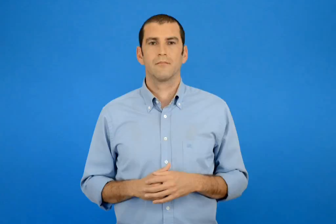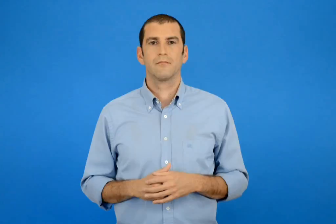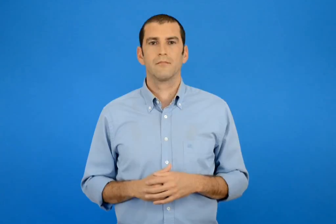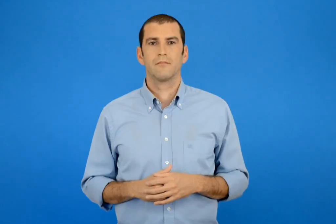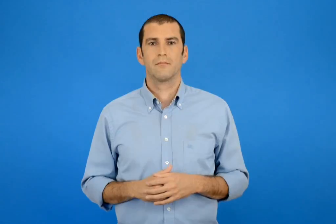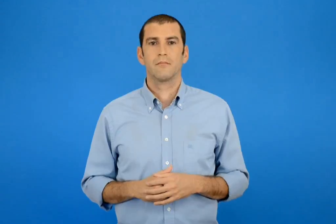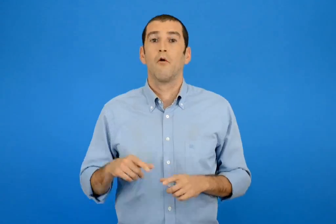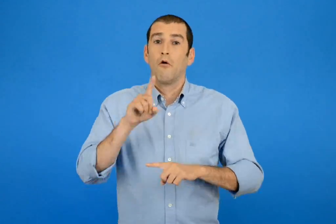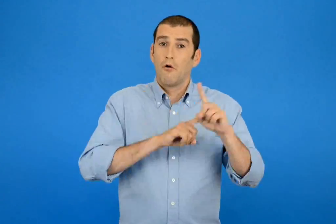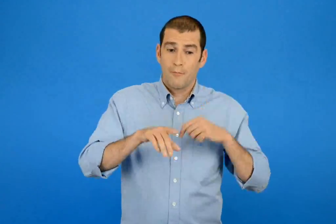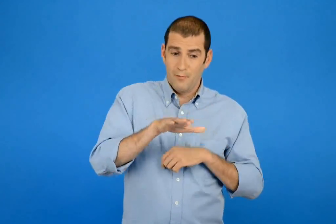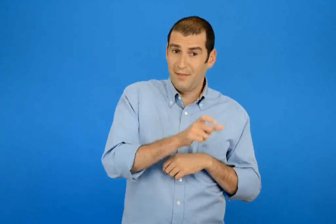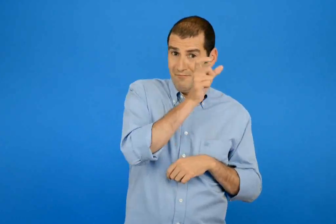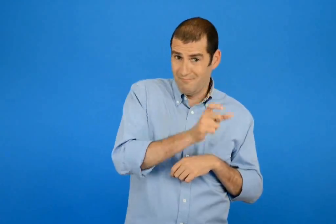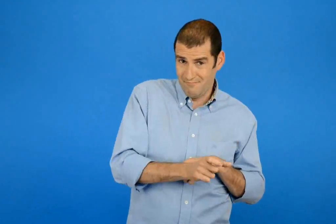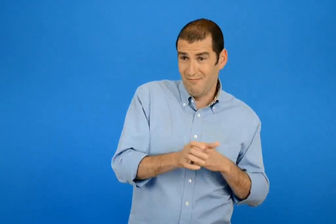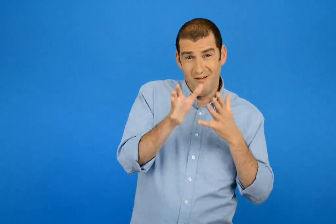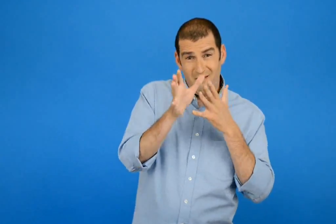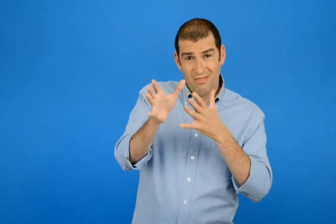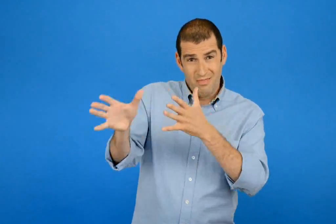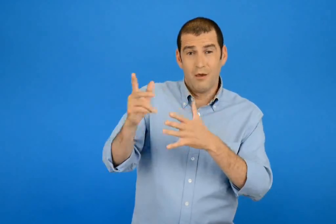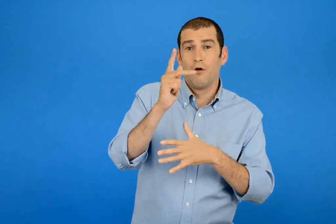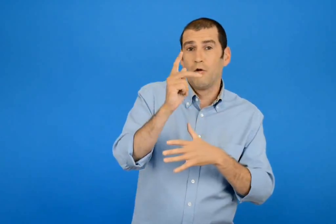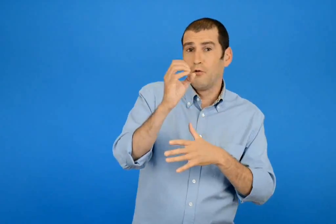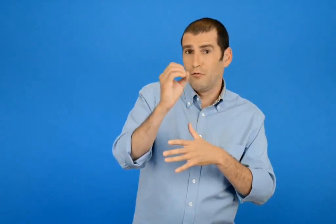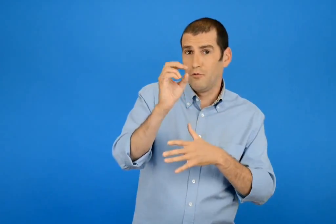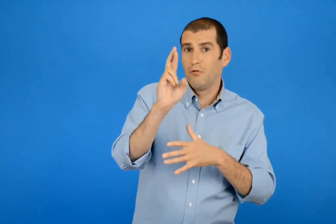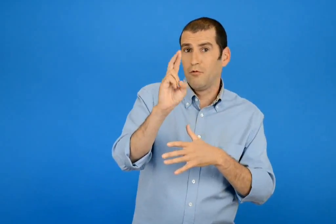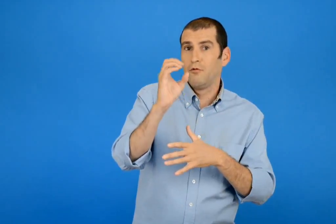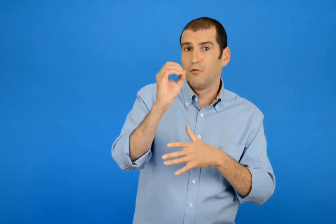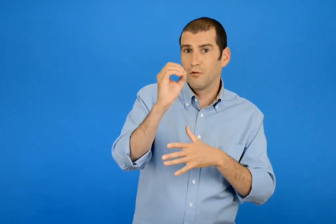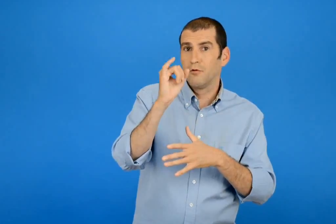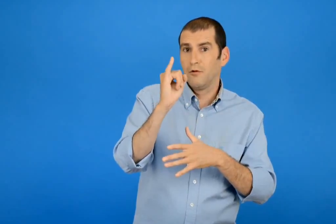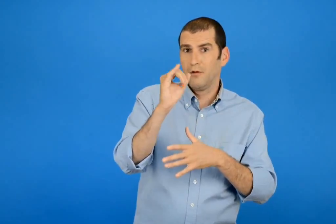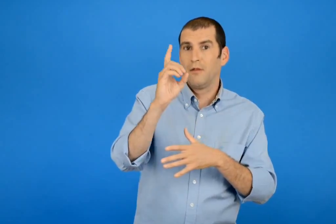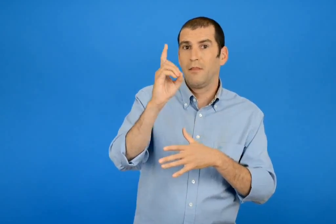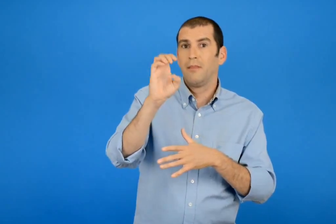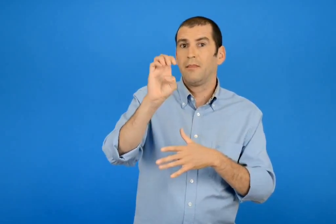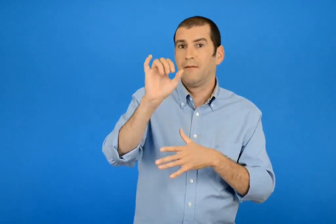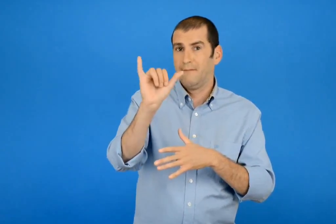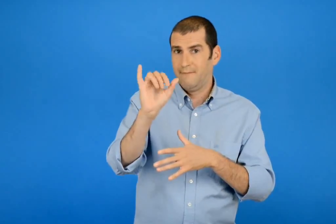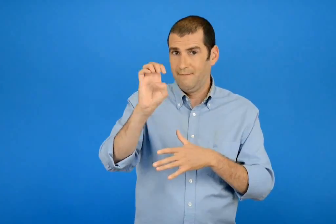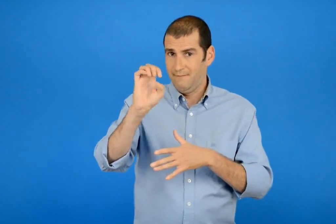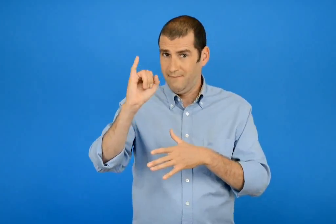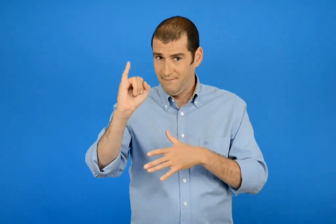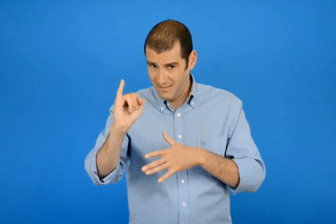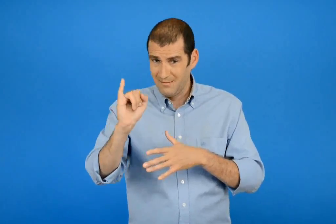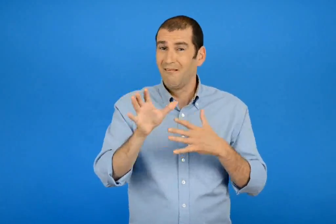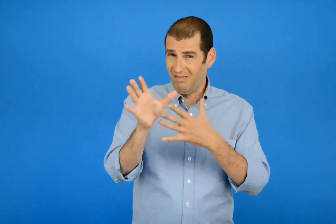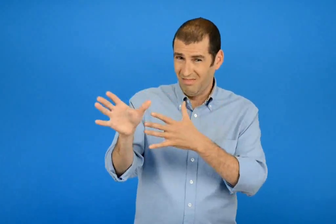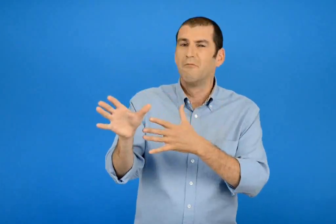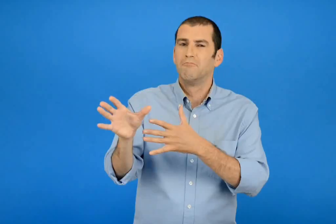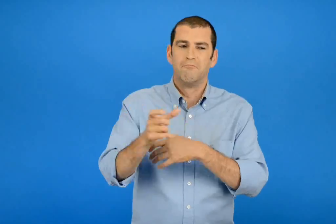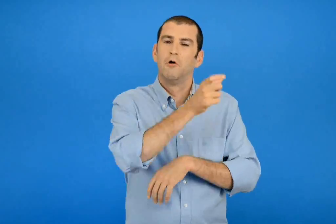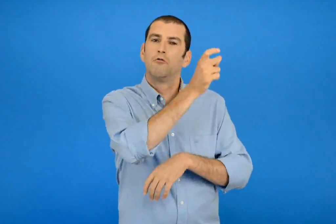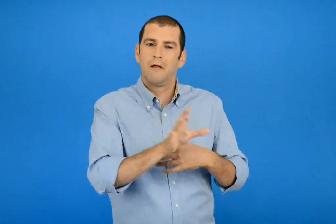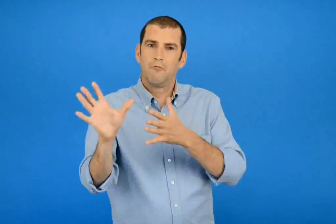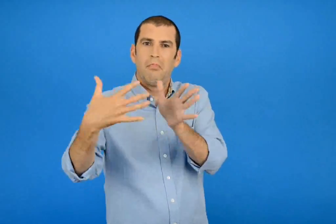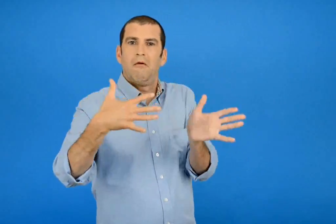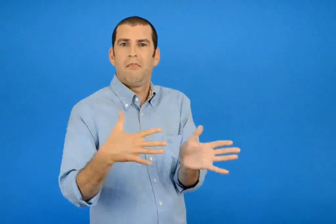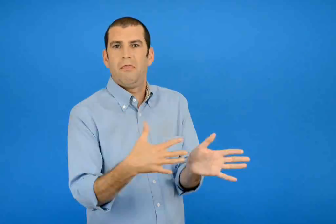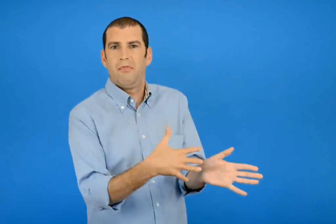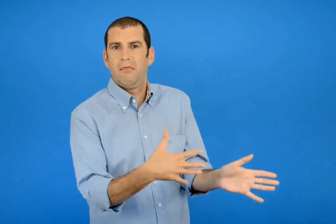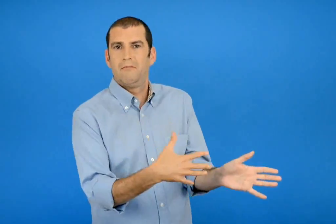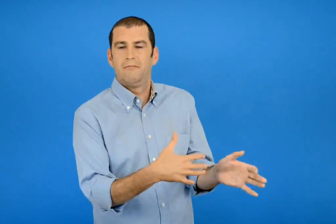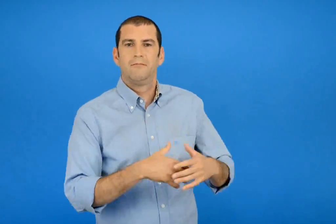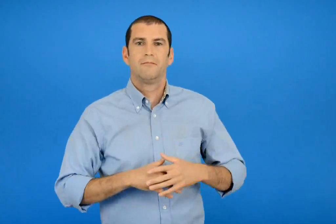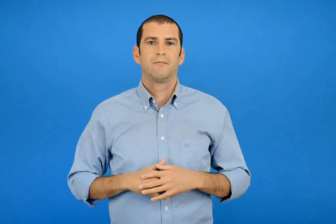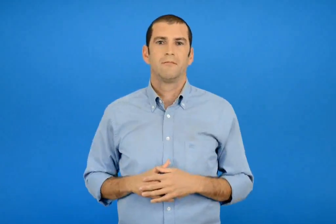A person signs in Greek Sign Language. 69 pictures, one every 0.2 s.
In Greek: οποίος κοροϊδεύει κοροϊδεύει τον εαυτό του
